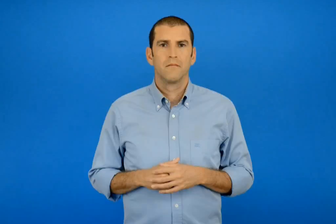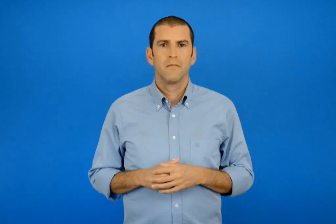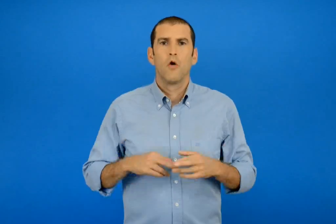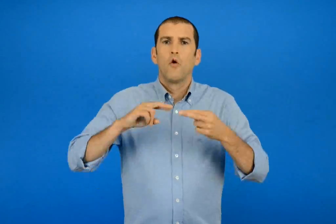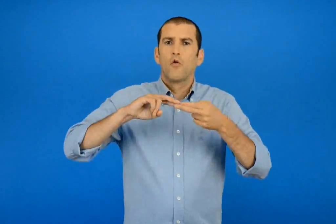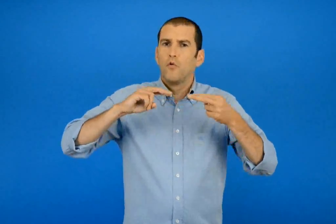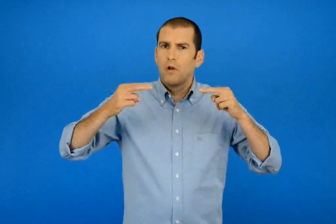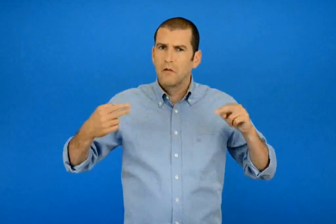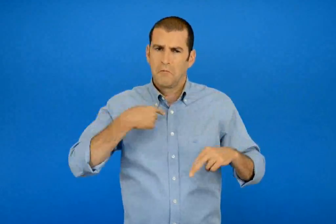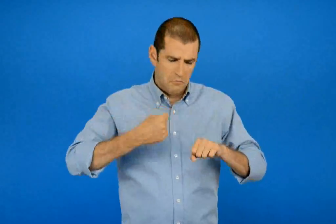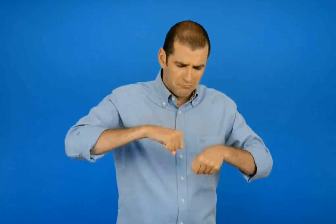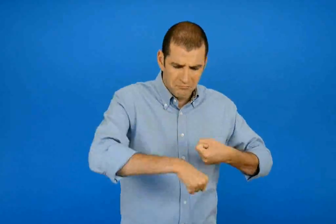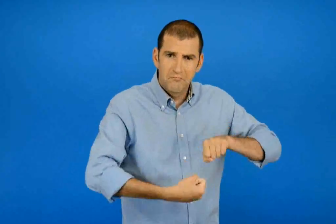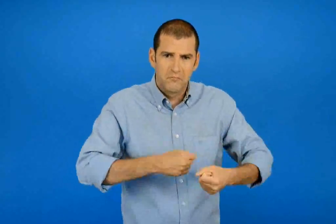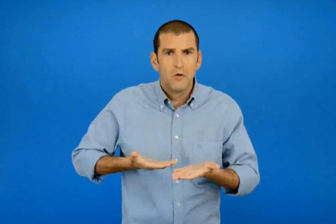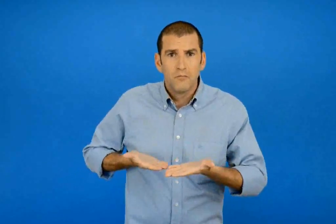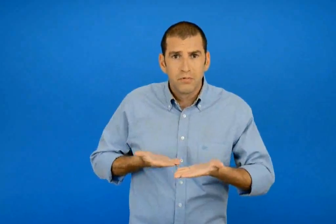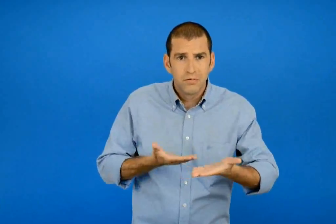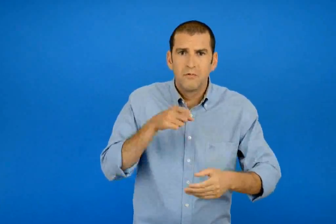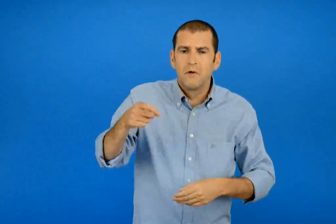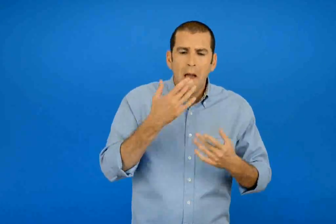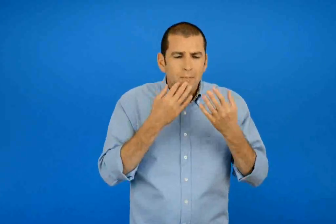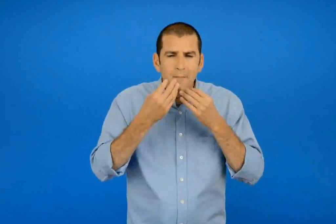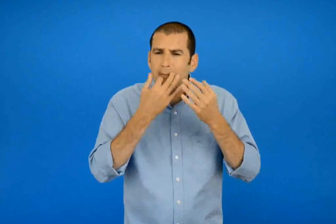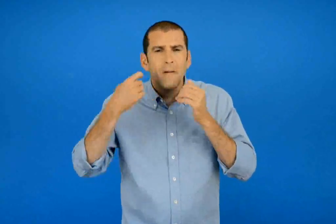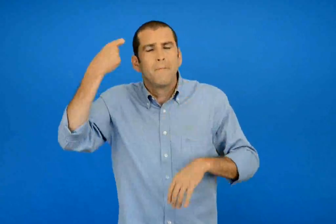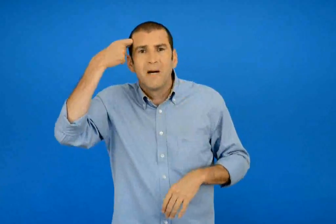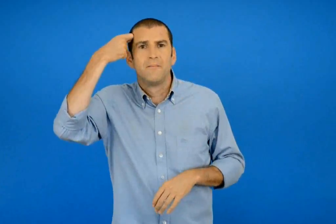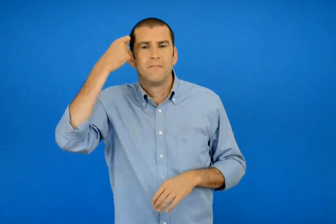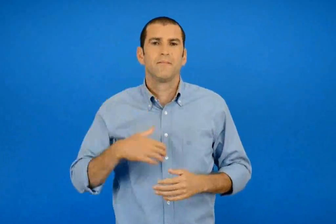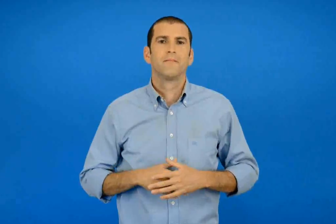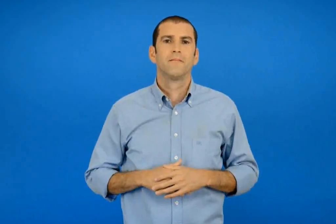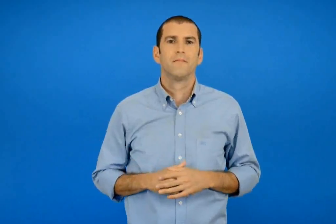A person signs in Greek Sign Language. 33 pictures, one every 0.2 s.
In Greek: να σου φτιάξω κουλουράκια που να γλείφεις τα χεράκια
